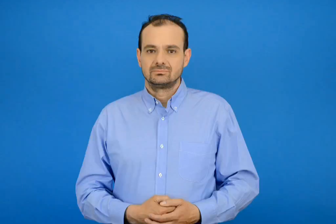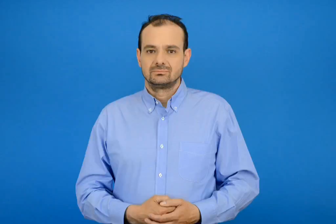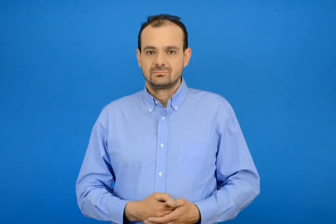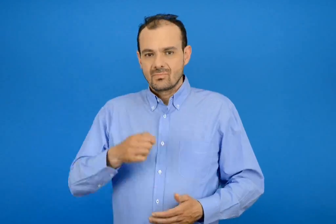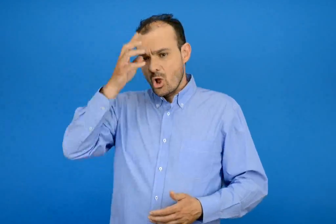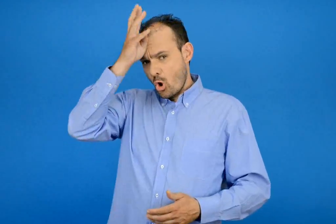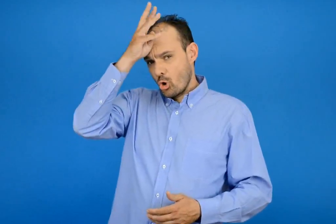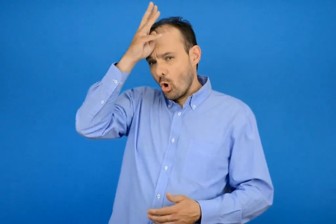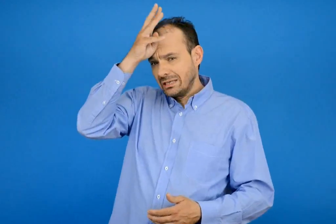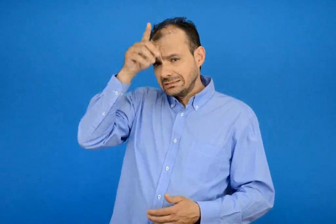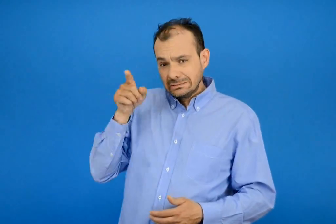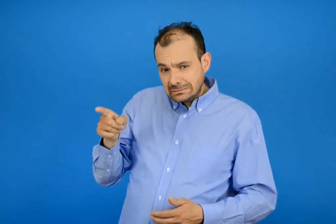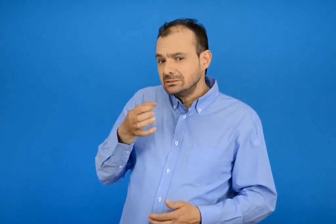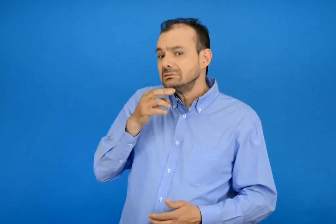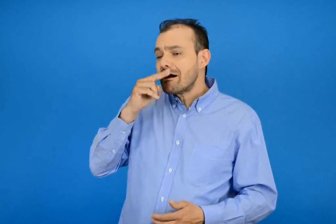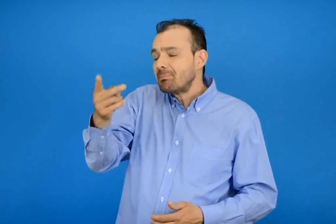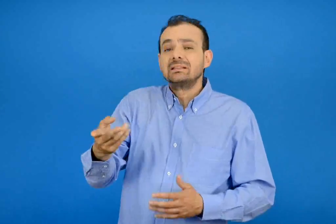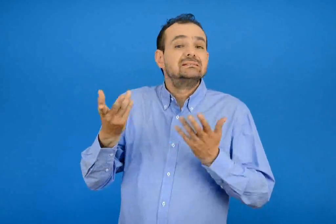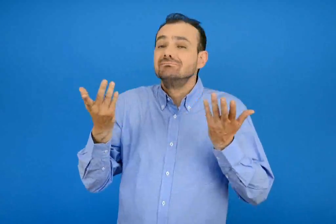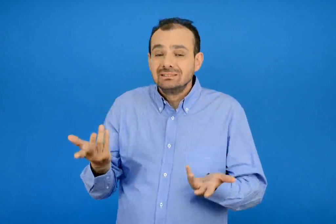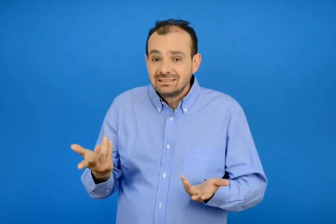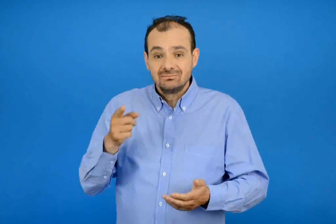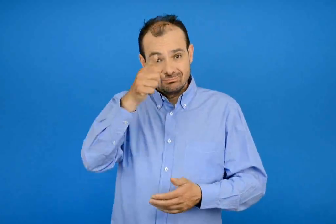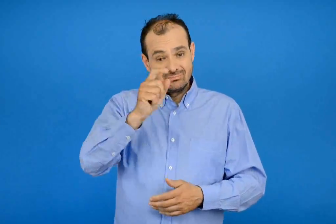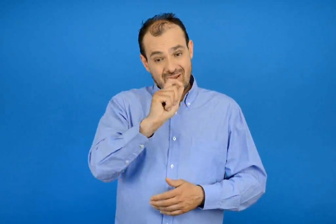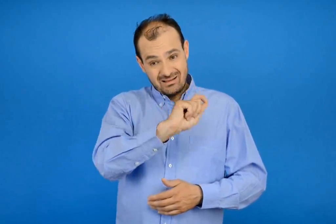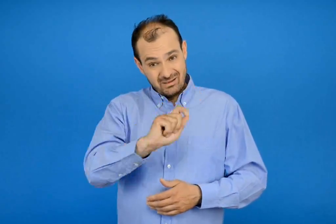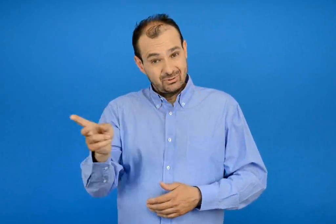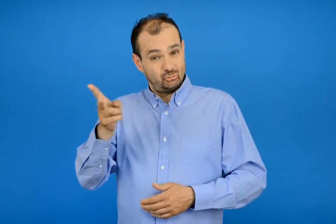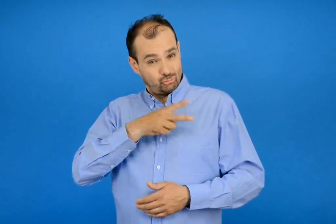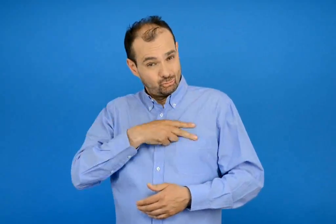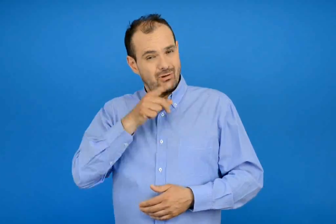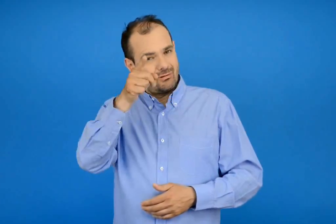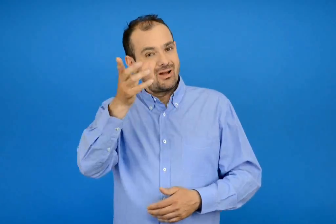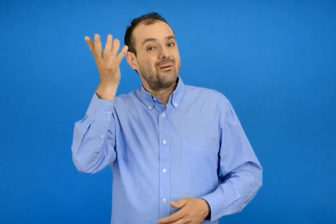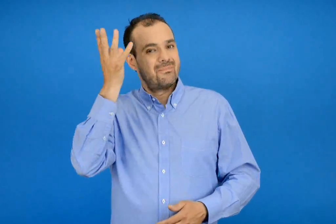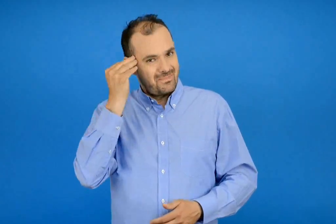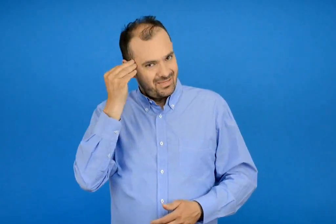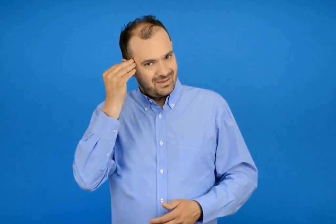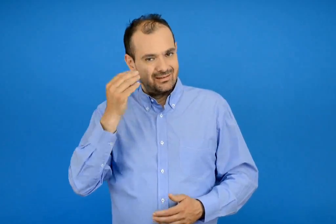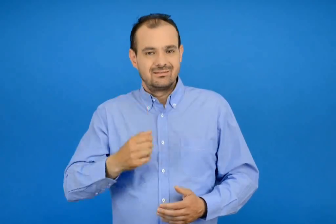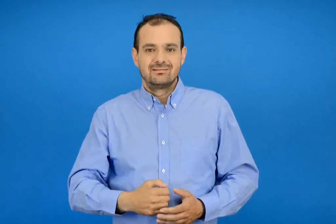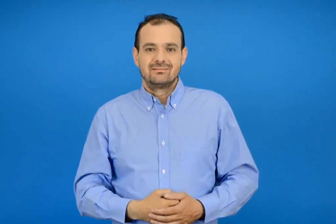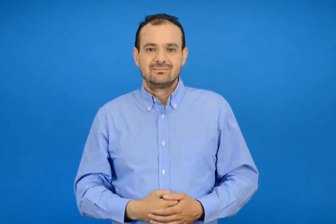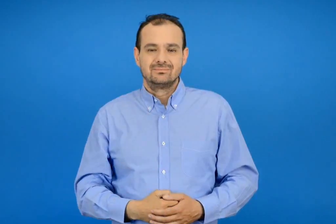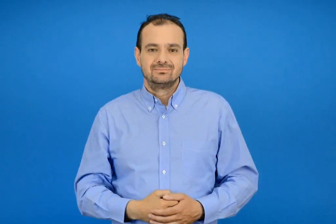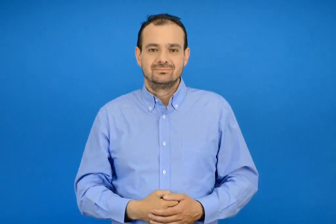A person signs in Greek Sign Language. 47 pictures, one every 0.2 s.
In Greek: μαθέ να γράφεις σωστά τι απάντησε ο κόκορας
